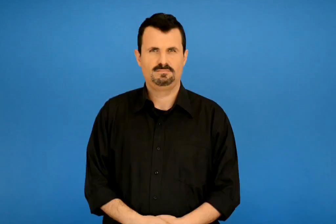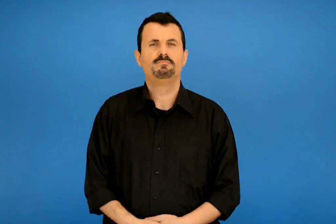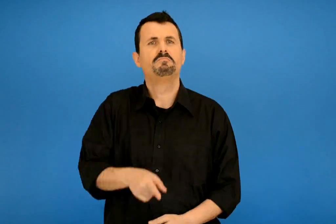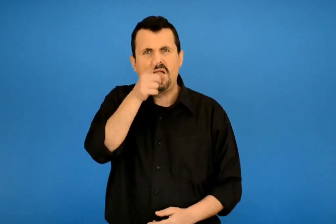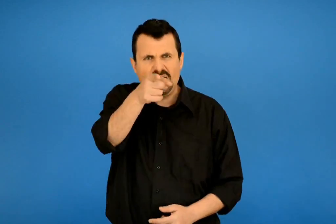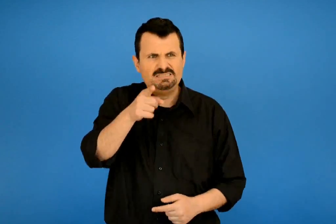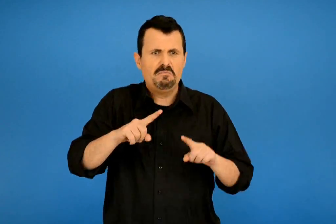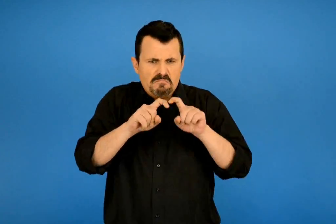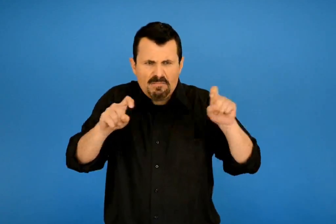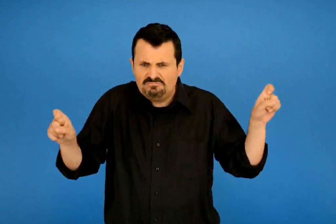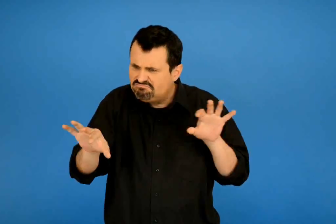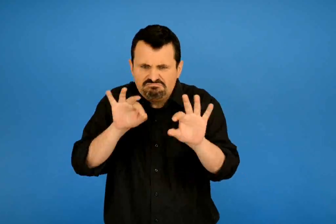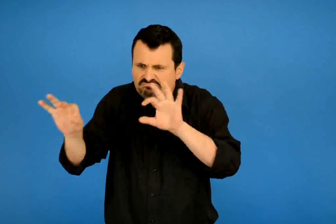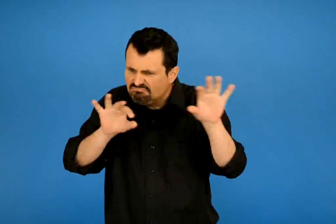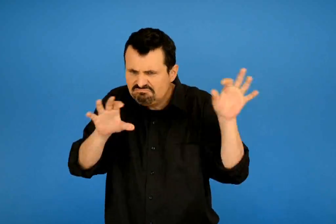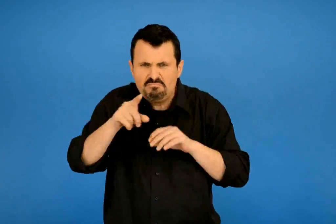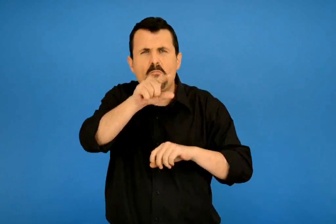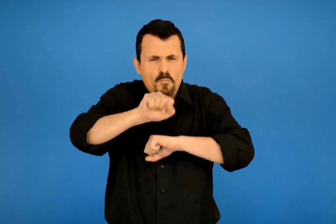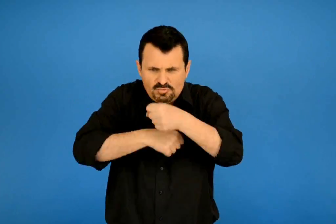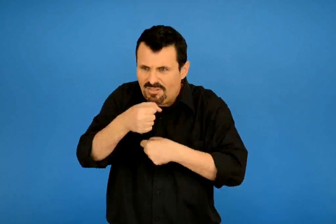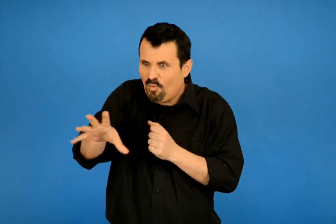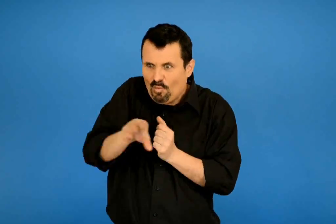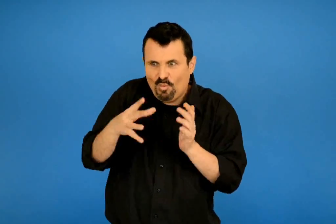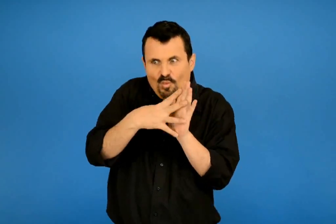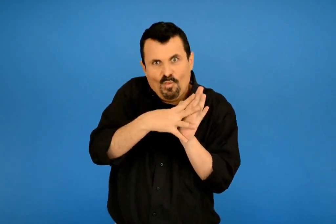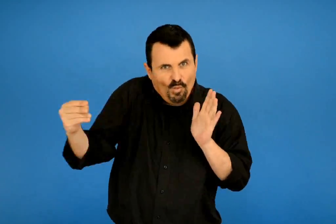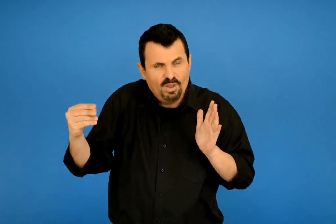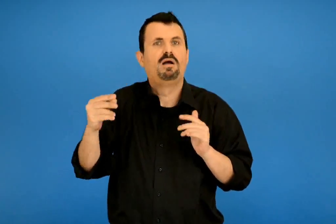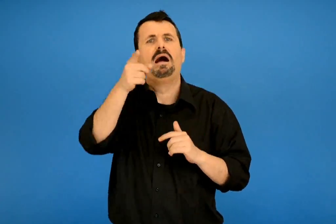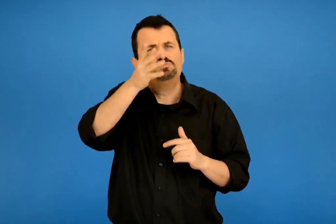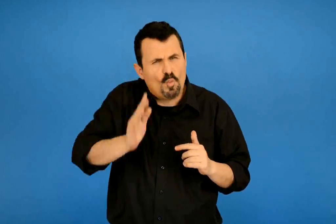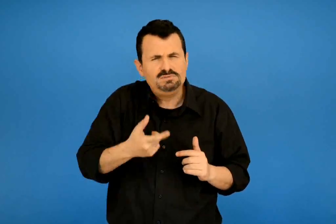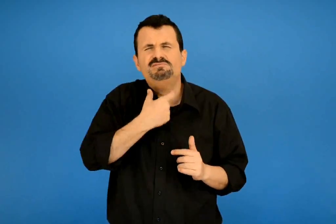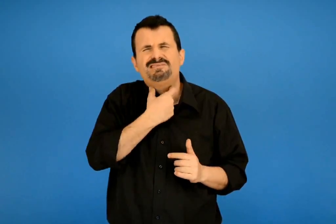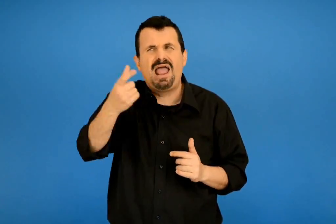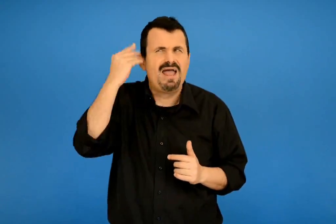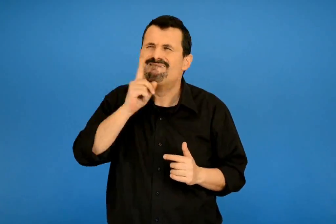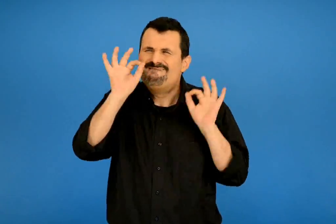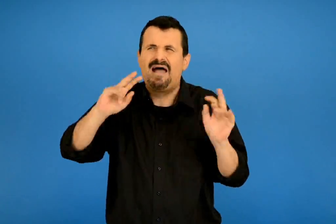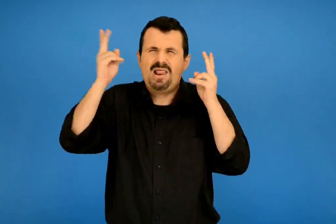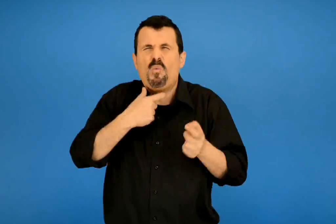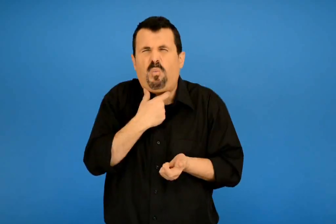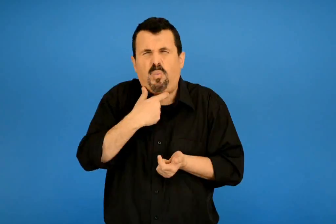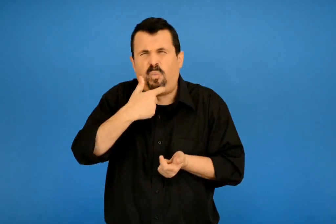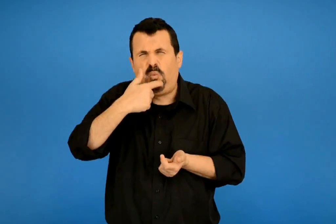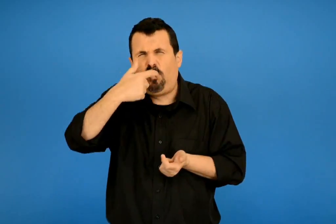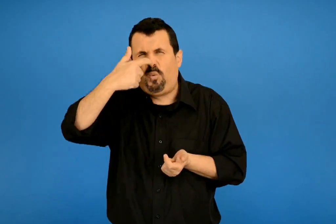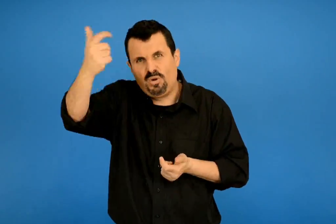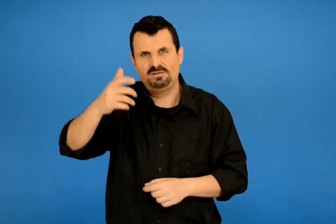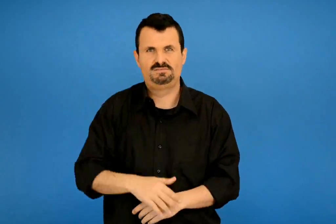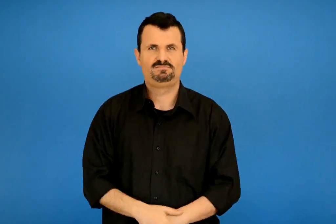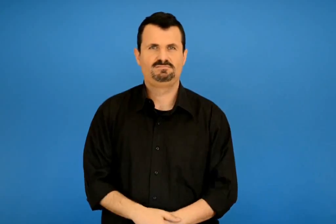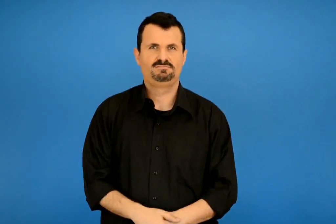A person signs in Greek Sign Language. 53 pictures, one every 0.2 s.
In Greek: ποια αντικείμενα θα χρησιμοποιούσες για να τους αποδώσεις ; μπορείς να χρησιμοποιήσεις και τη φωνή σου
